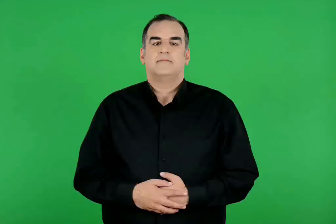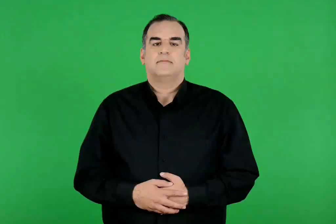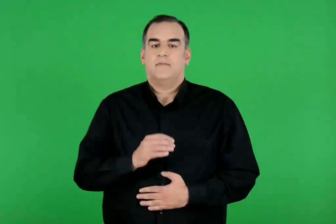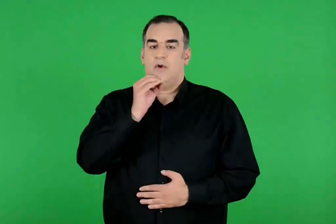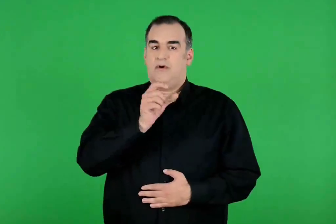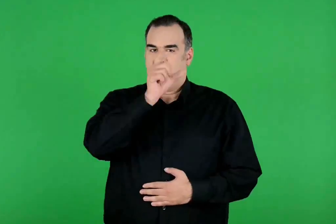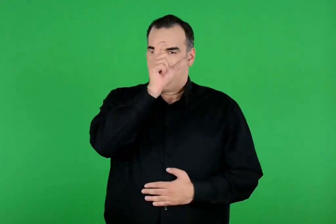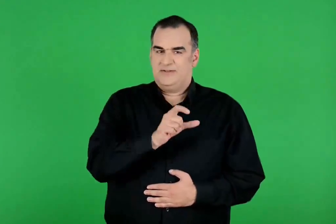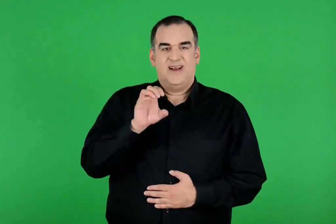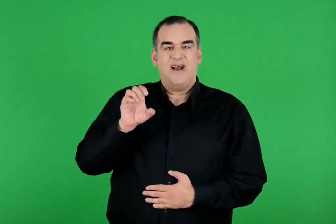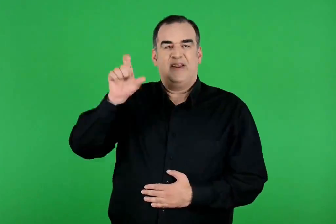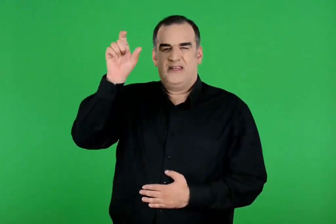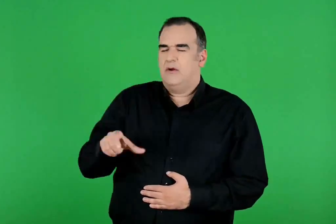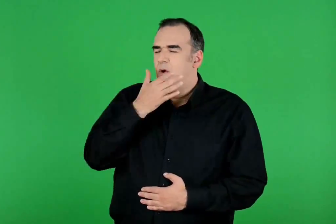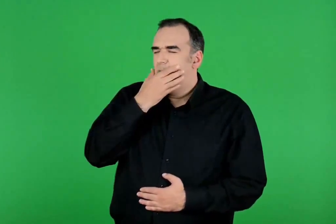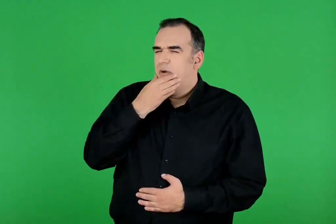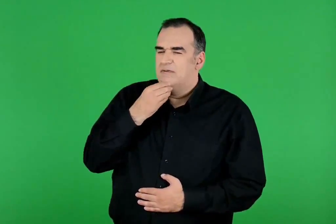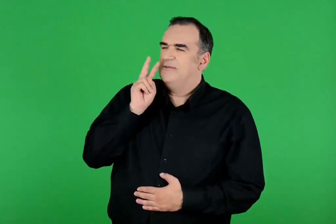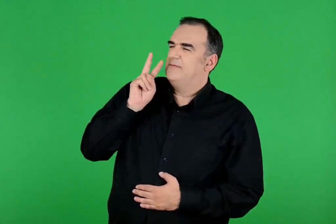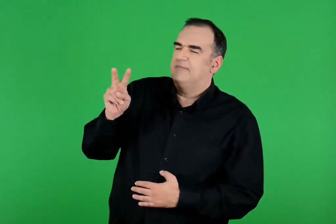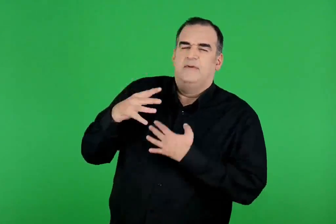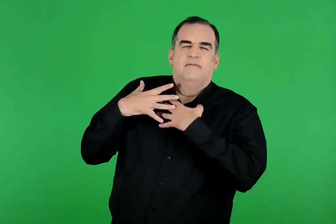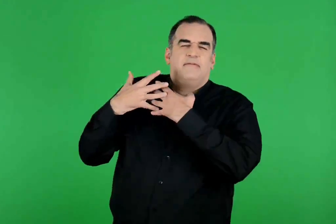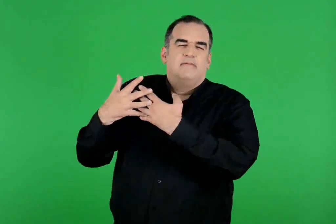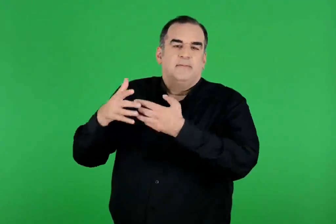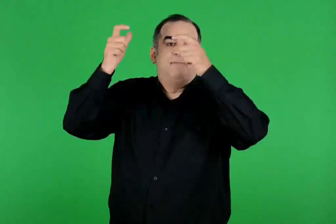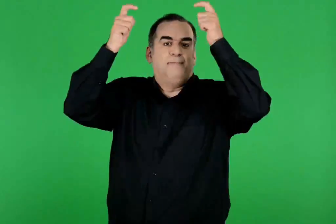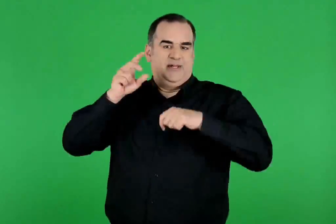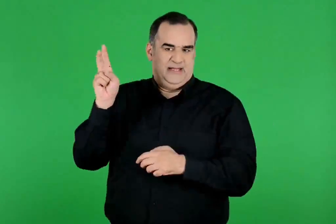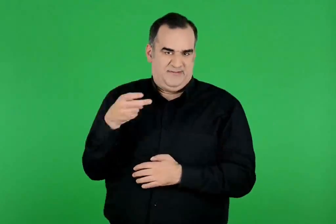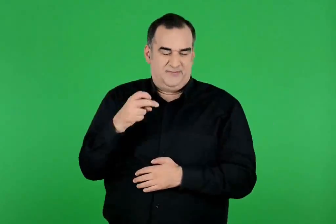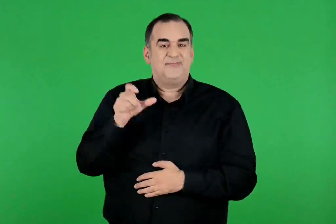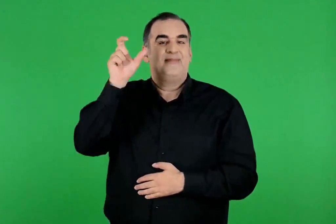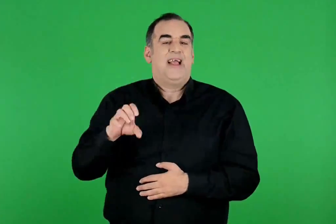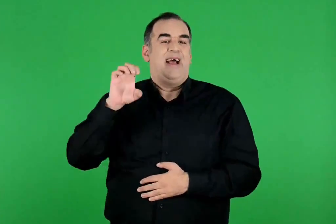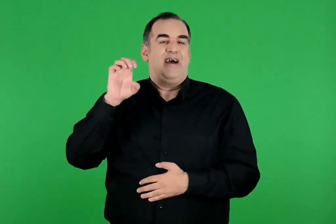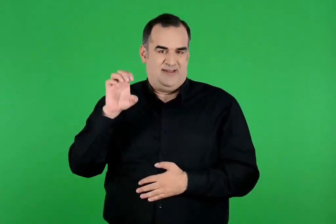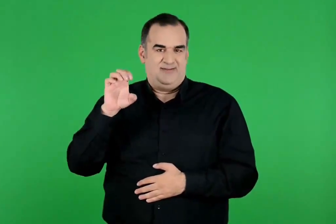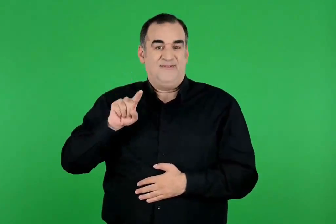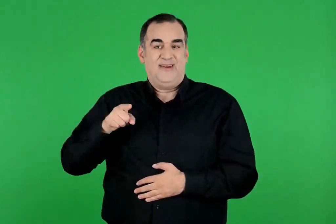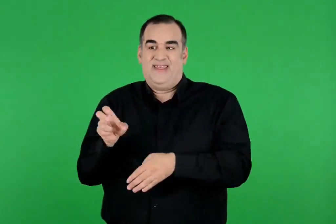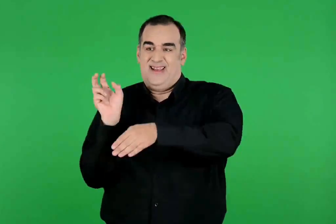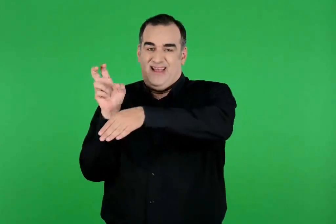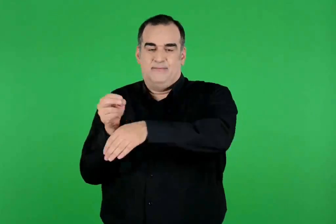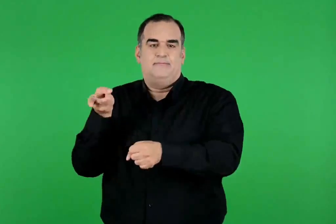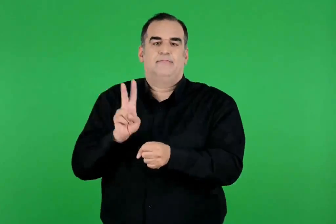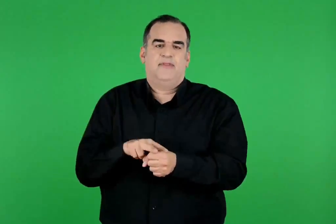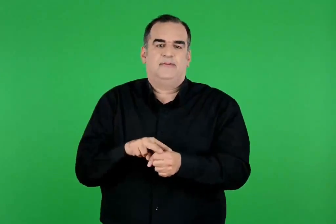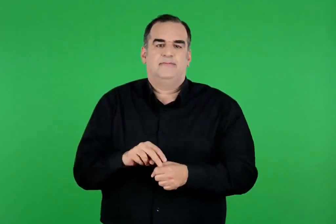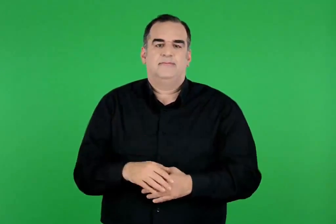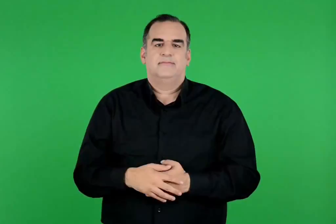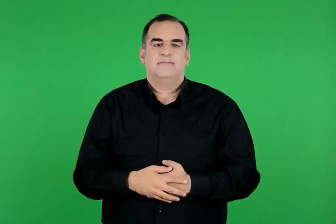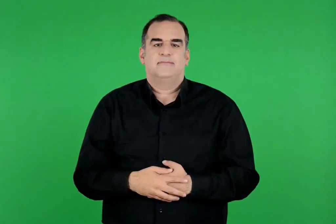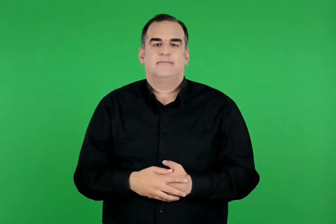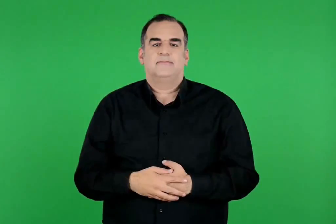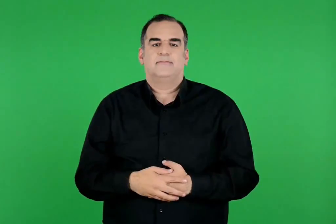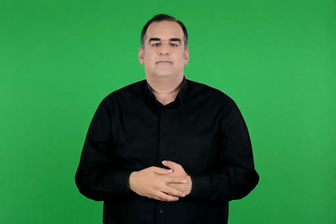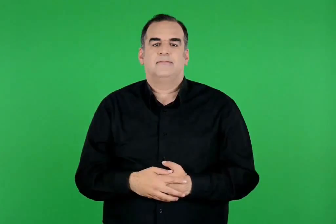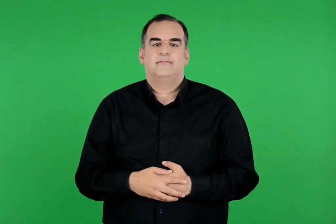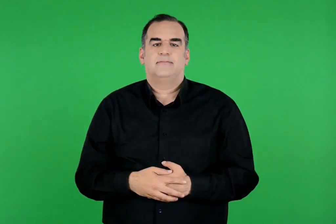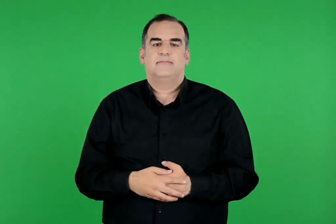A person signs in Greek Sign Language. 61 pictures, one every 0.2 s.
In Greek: ο ορφέας αγάπησε και παντρεύτηκε την όμορφη ευρυδίκη. η ευρυδίκη όμως πέθανε από το δάγκωμα ενός φιδιού
